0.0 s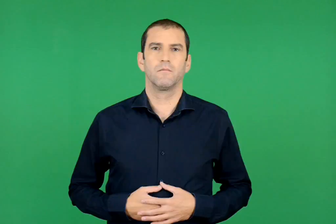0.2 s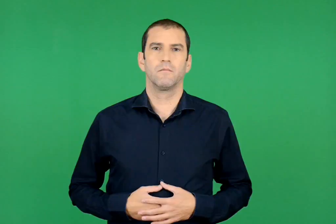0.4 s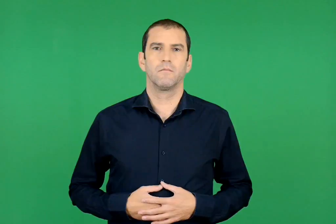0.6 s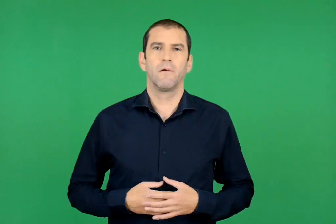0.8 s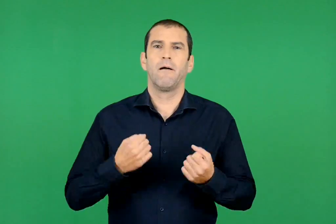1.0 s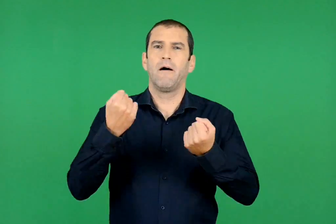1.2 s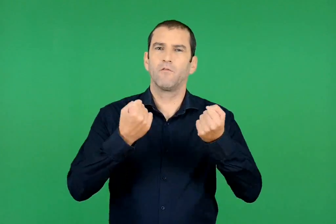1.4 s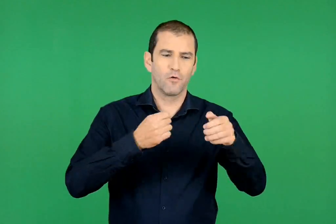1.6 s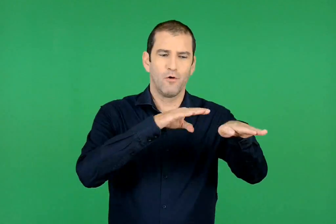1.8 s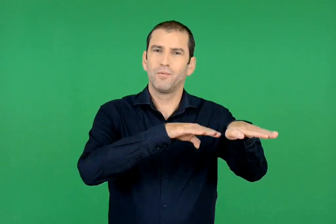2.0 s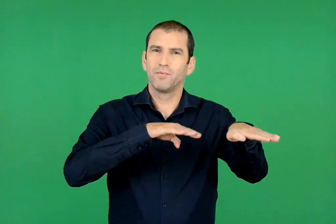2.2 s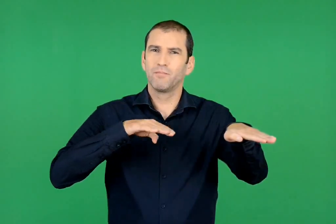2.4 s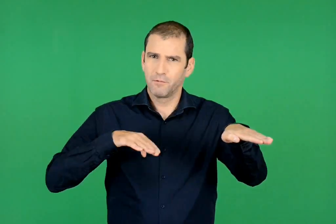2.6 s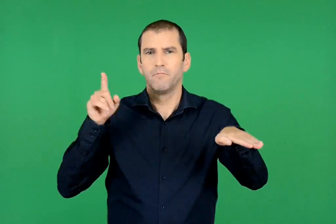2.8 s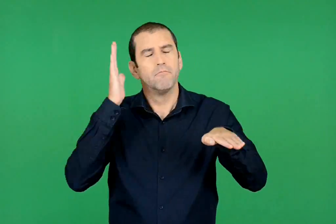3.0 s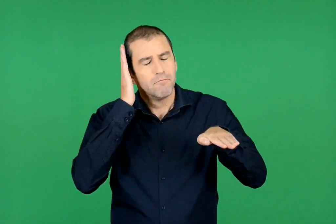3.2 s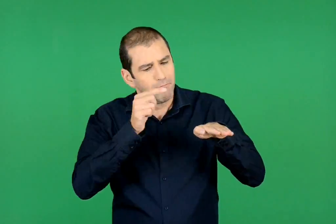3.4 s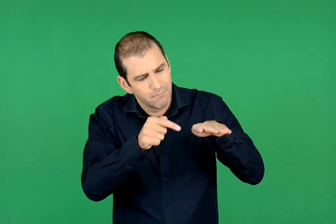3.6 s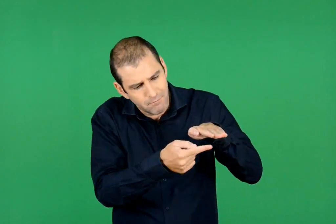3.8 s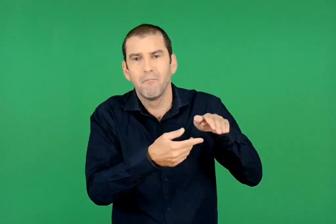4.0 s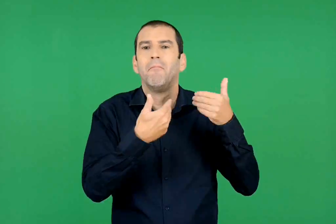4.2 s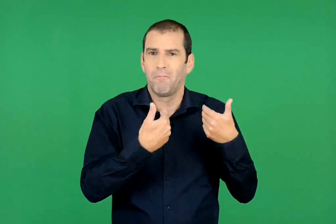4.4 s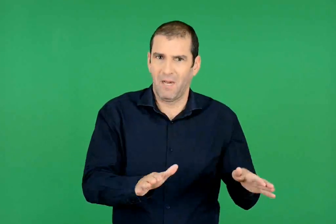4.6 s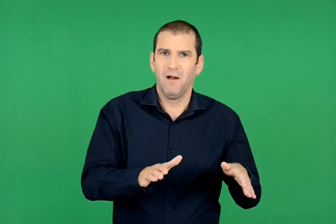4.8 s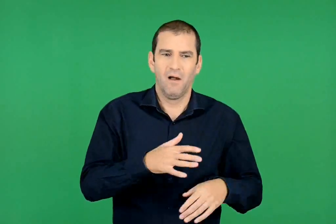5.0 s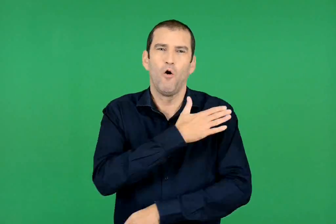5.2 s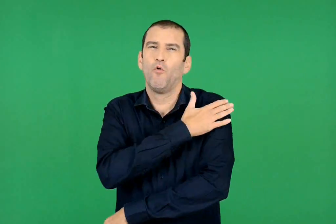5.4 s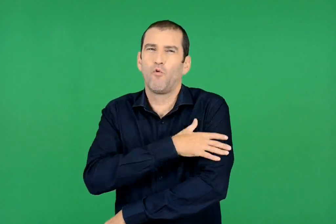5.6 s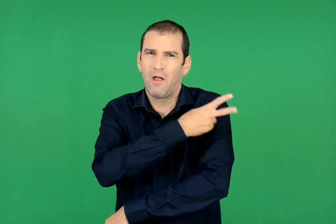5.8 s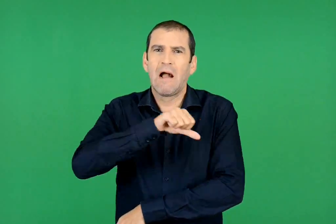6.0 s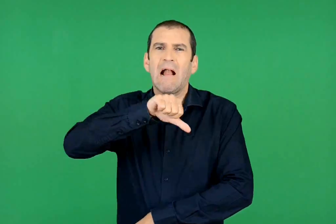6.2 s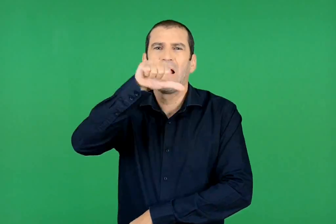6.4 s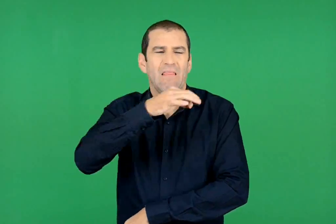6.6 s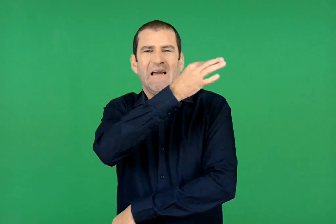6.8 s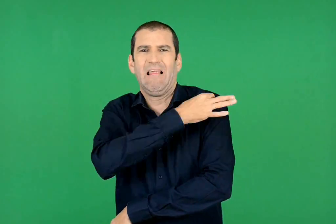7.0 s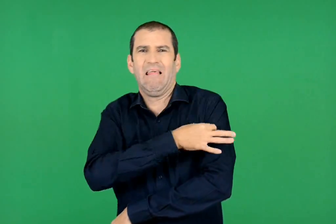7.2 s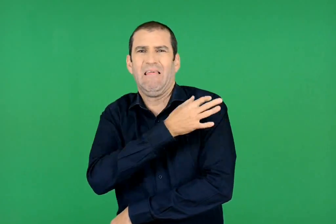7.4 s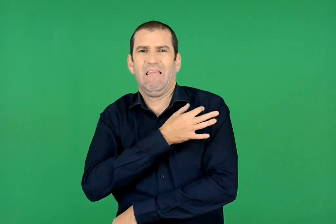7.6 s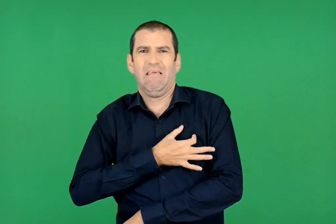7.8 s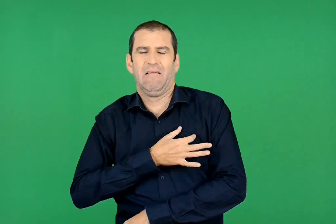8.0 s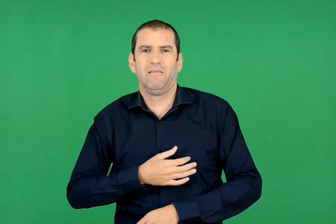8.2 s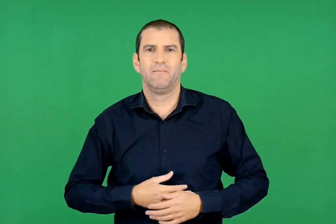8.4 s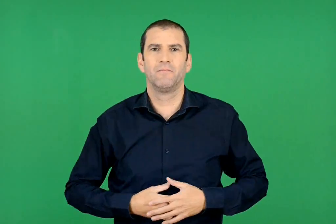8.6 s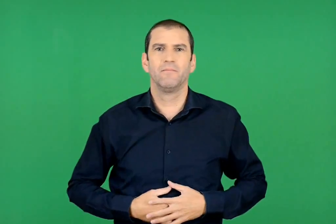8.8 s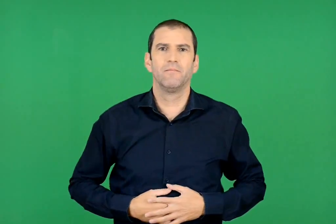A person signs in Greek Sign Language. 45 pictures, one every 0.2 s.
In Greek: κοιμήθηκε κάτω από τα σταματημένα αυτοκίνητα και η γούνα του γέμισε λάδια
